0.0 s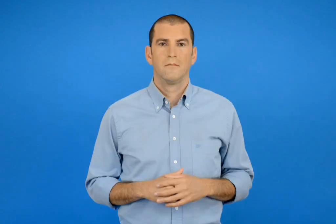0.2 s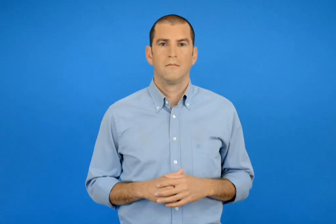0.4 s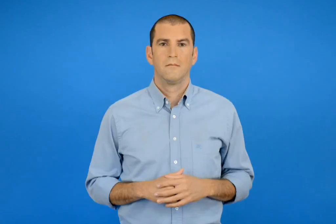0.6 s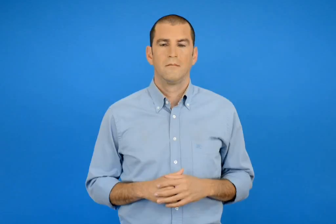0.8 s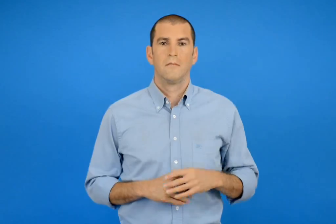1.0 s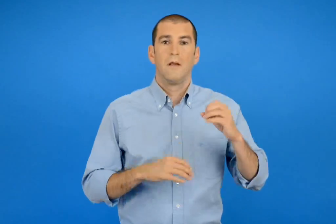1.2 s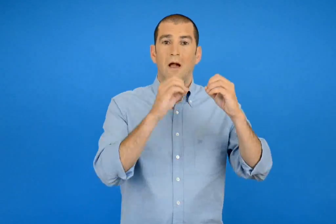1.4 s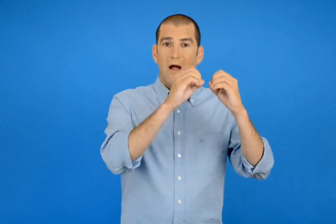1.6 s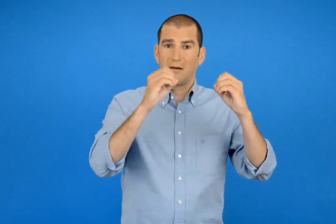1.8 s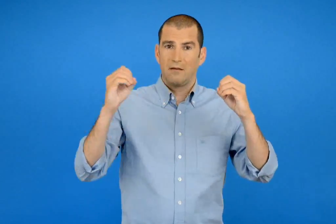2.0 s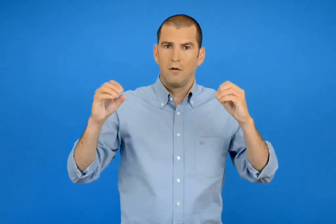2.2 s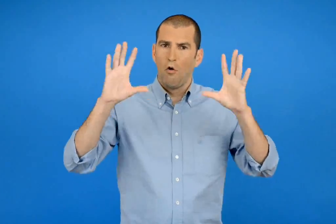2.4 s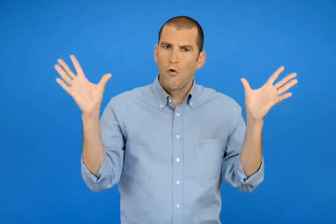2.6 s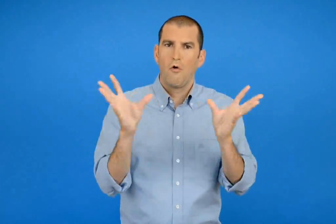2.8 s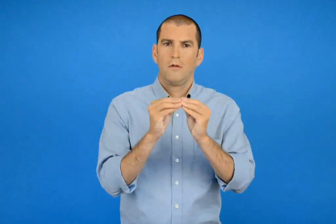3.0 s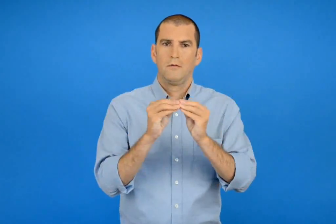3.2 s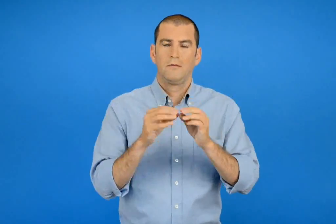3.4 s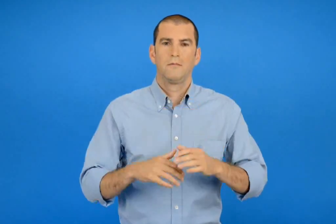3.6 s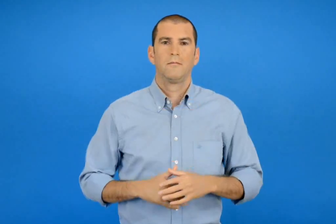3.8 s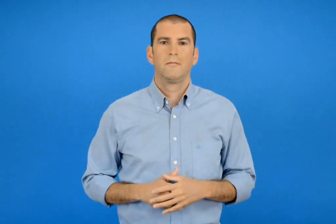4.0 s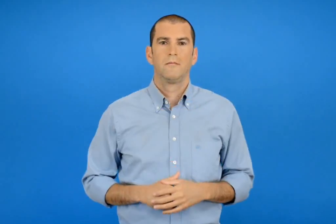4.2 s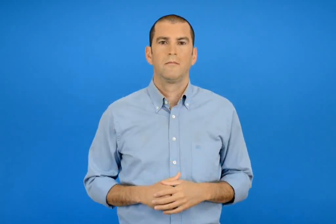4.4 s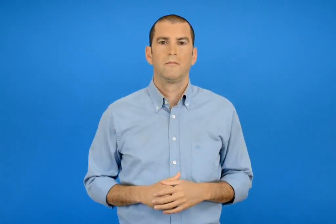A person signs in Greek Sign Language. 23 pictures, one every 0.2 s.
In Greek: όλες οι χάντρες
